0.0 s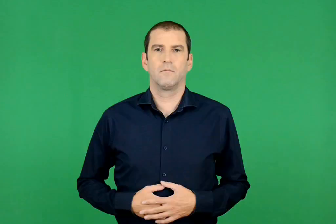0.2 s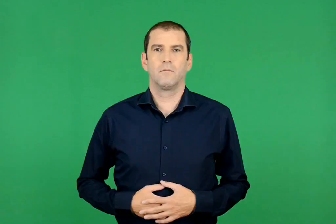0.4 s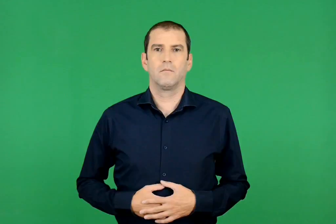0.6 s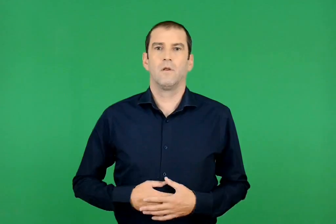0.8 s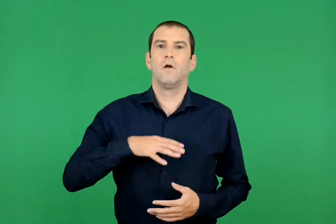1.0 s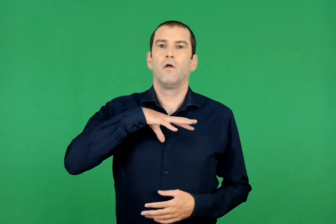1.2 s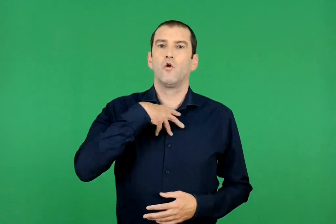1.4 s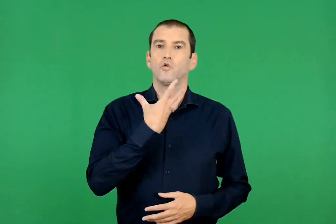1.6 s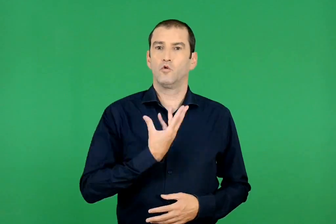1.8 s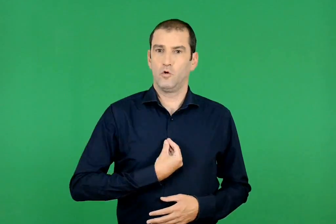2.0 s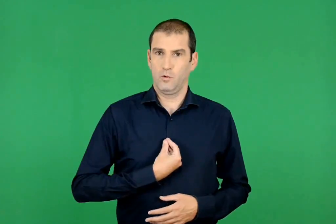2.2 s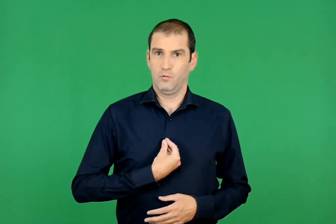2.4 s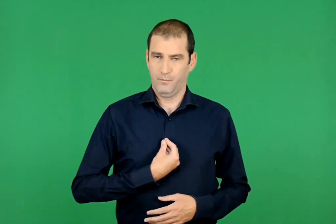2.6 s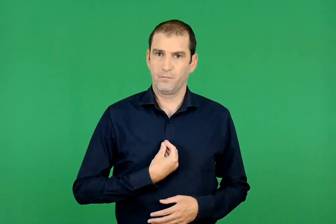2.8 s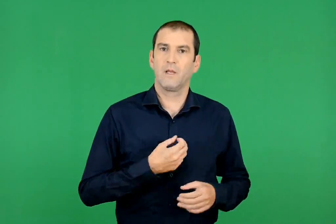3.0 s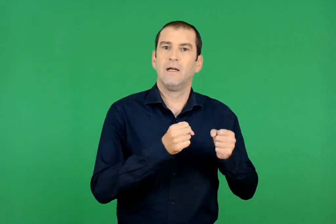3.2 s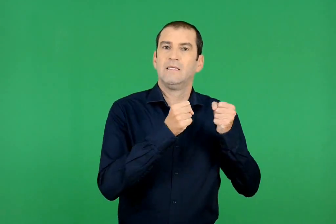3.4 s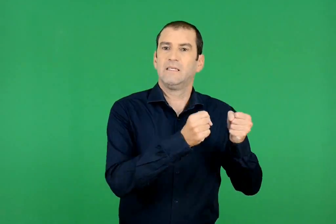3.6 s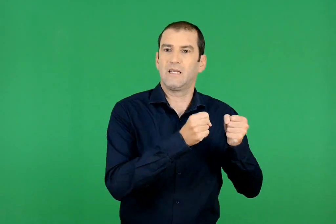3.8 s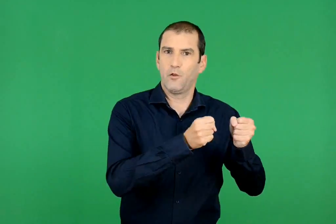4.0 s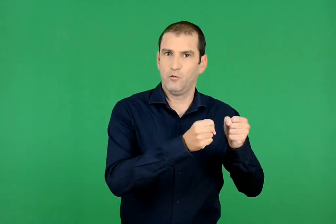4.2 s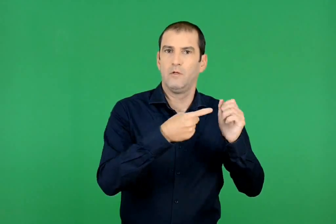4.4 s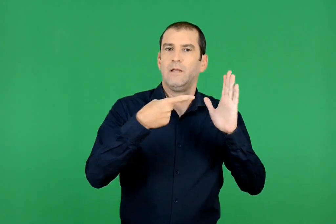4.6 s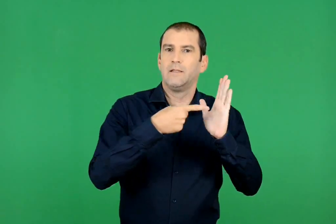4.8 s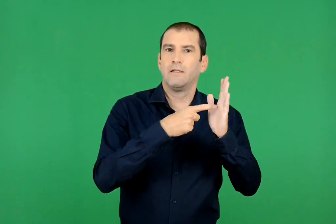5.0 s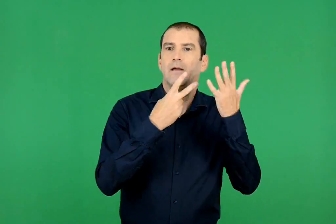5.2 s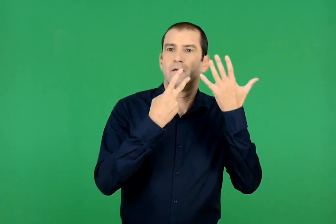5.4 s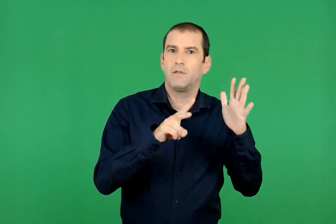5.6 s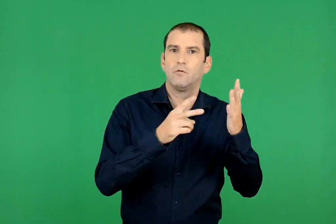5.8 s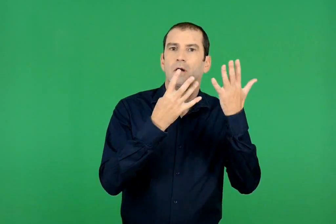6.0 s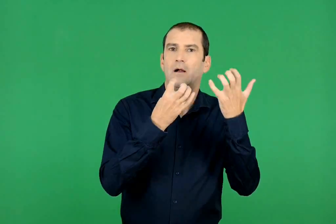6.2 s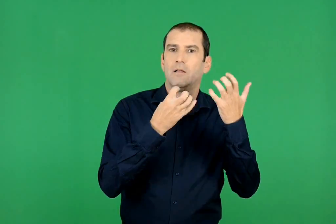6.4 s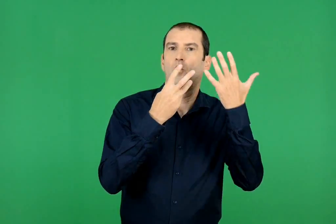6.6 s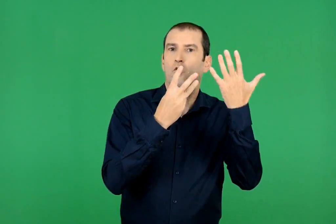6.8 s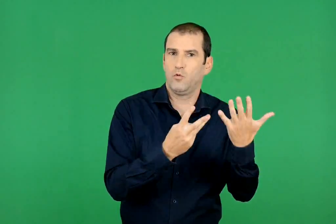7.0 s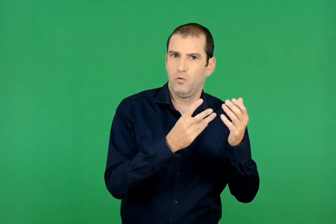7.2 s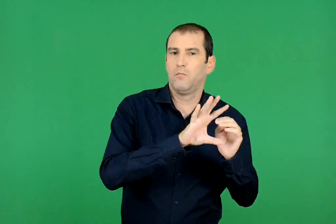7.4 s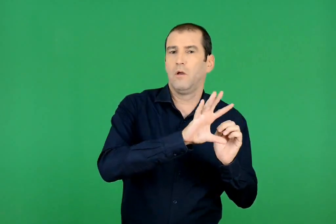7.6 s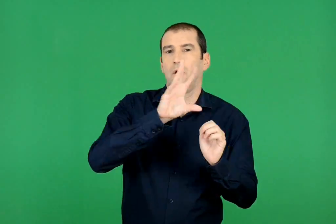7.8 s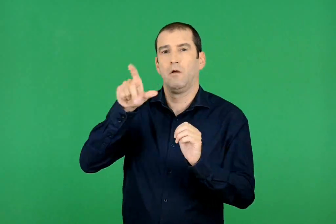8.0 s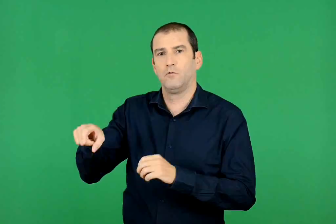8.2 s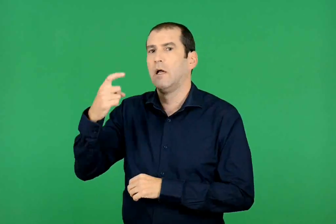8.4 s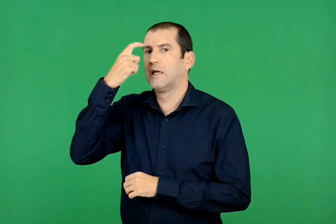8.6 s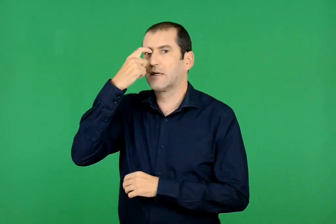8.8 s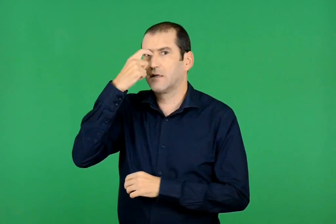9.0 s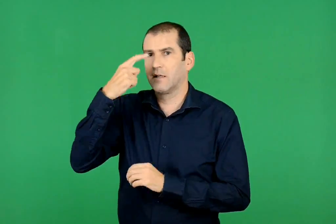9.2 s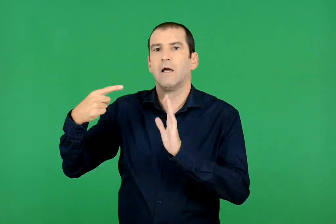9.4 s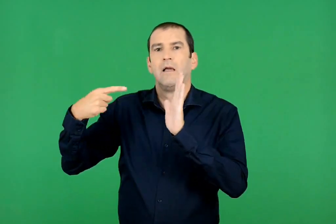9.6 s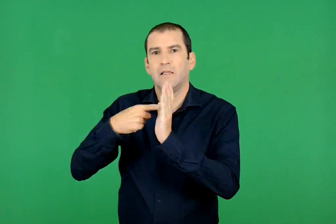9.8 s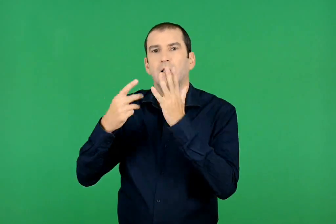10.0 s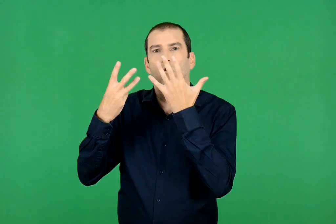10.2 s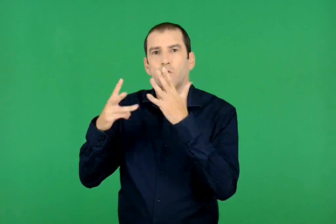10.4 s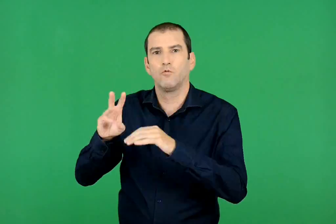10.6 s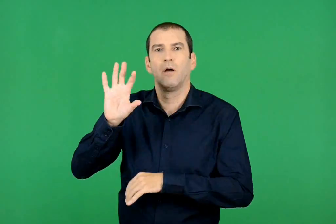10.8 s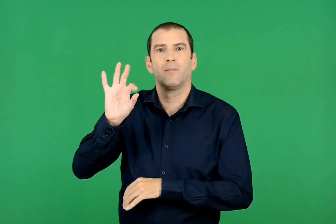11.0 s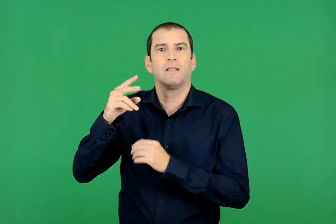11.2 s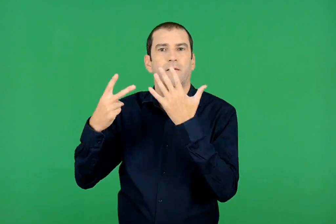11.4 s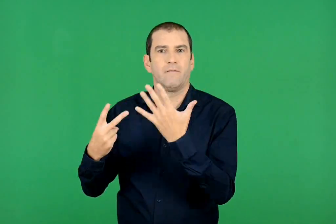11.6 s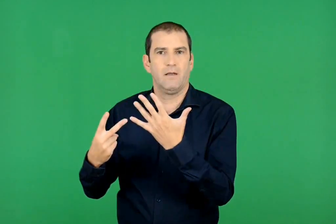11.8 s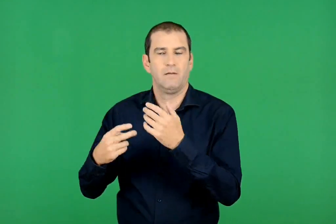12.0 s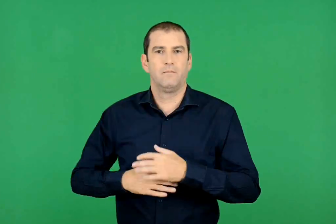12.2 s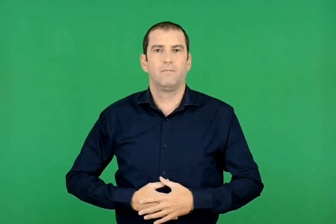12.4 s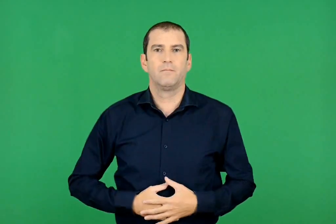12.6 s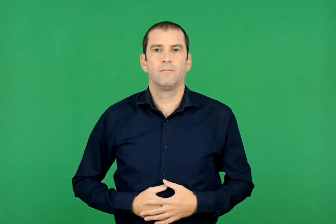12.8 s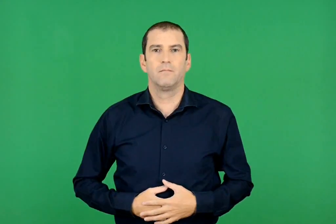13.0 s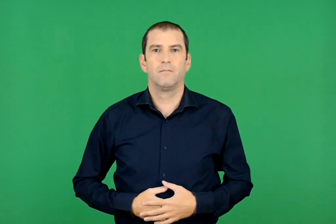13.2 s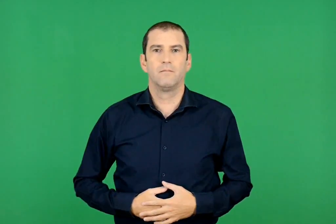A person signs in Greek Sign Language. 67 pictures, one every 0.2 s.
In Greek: διονύσιος σολωμός ζάκυνθος 1798 κέρκυρα 1857
